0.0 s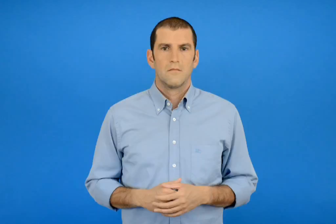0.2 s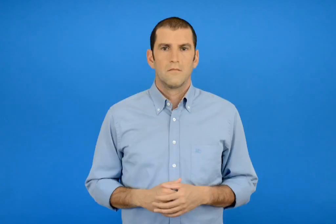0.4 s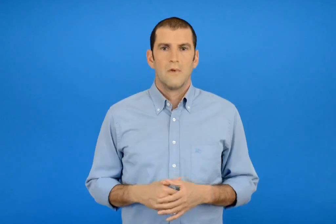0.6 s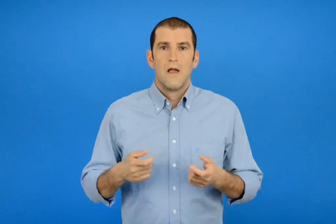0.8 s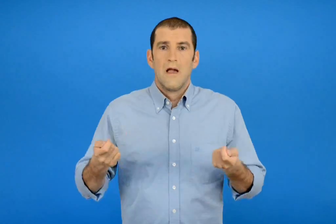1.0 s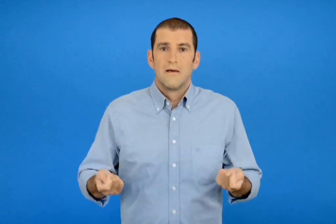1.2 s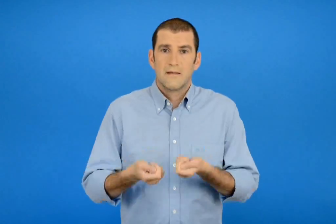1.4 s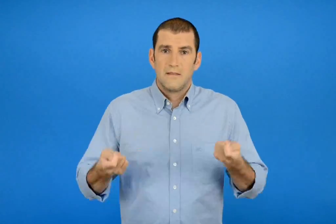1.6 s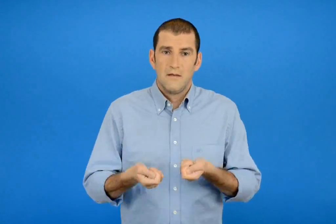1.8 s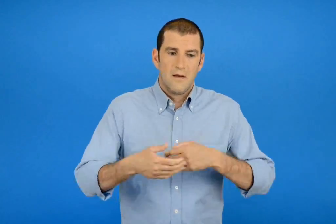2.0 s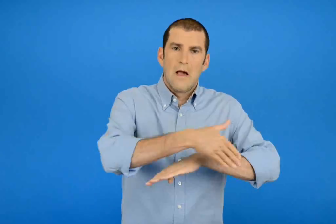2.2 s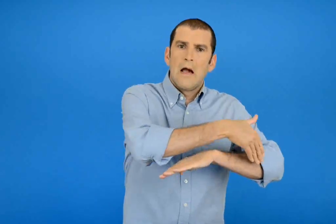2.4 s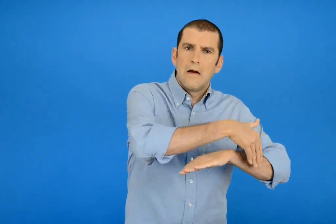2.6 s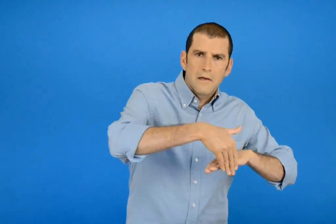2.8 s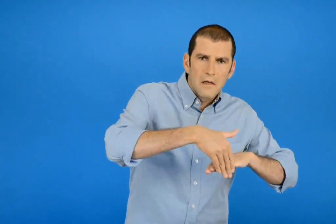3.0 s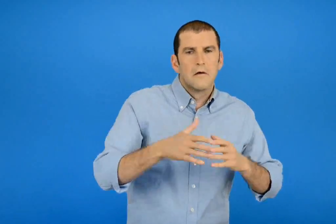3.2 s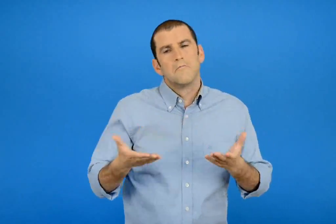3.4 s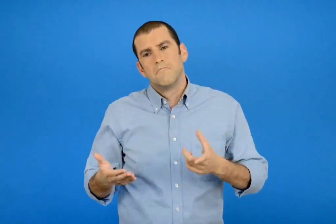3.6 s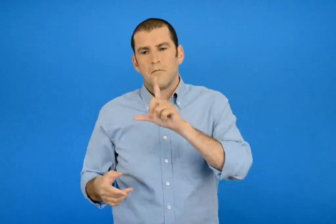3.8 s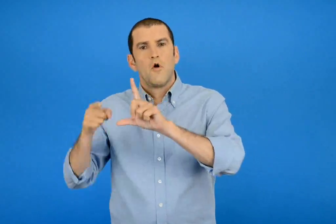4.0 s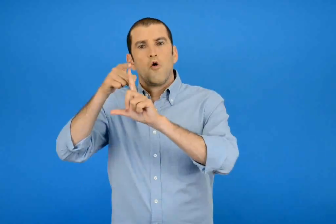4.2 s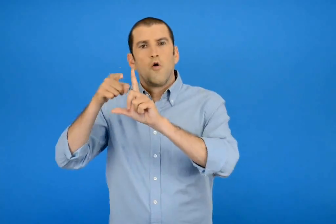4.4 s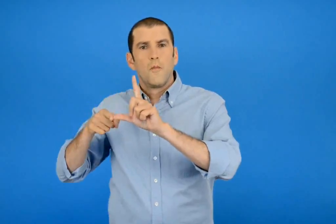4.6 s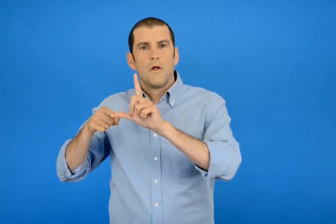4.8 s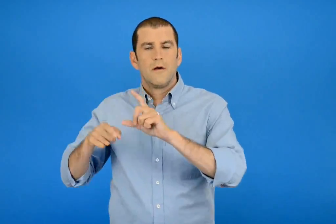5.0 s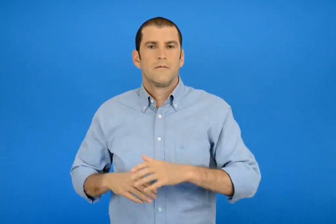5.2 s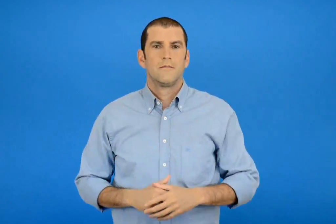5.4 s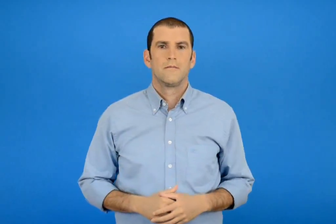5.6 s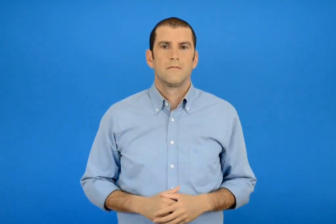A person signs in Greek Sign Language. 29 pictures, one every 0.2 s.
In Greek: χρήση χάρακα η γνώμονα
